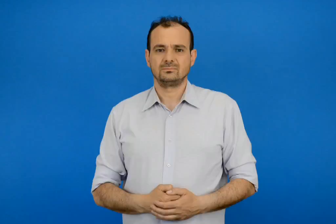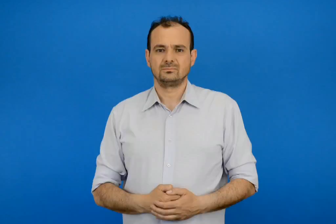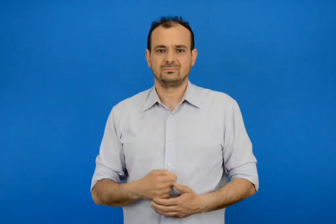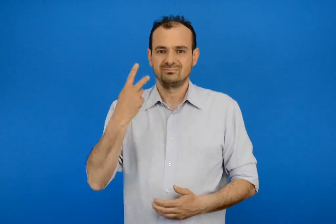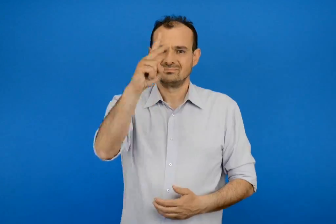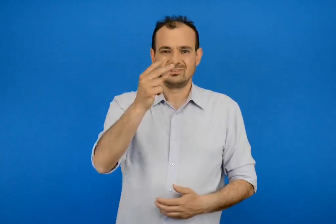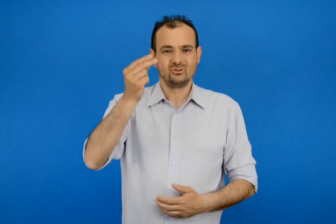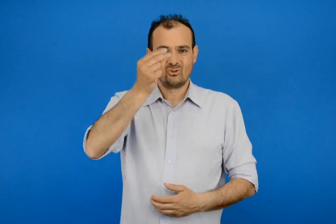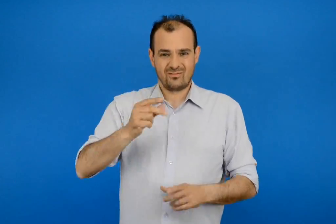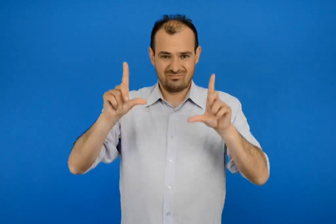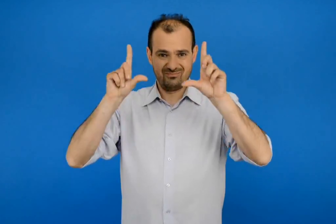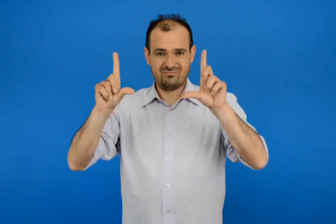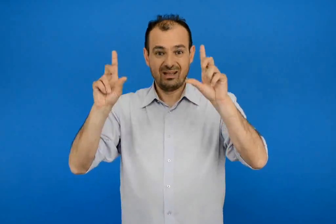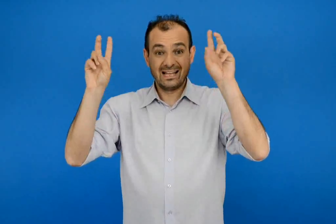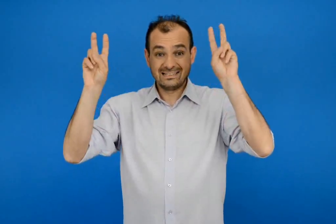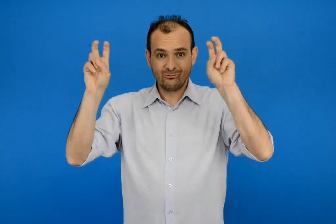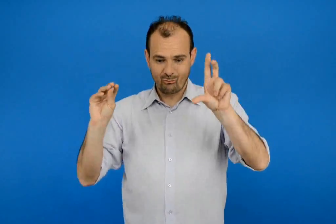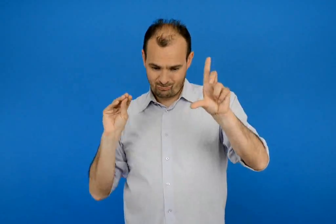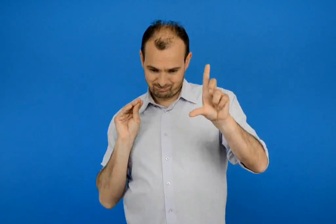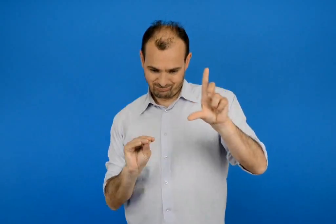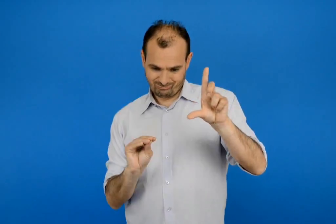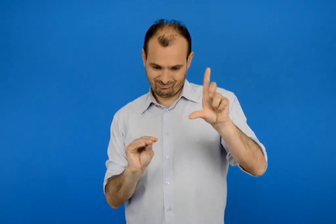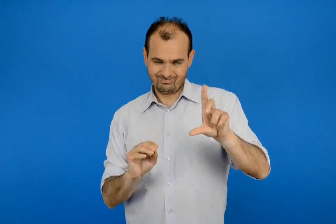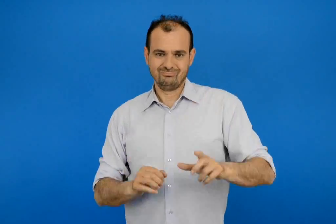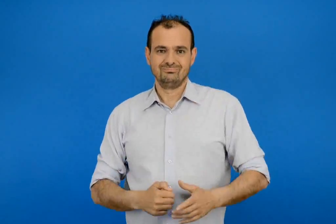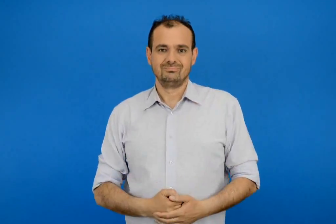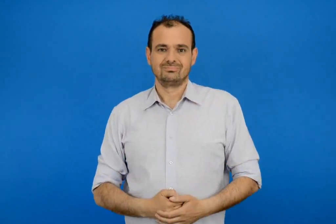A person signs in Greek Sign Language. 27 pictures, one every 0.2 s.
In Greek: δώσε έναν τίτλο στη ζωγραφιά σου
